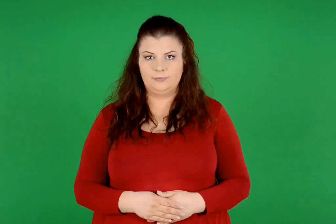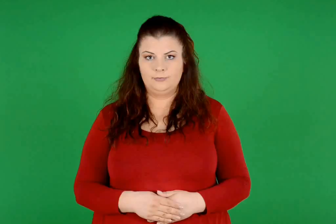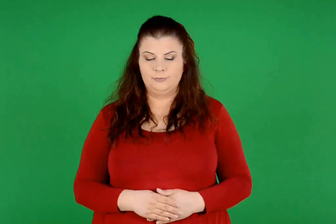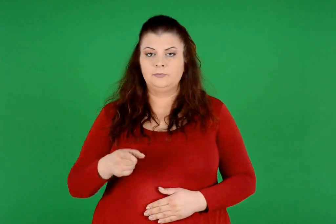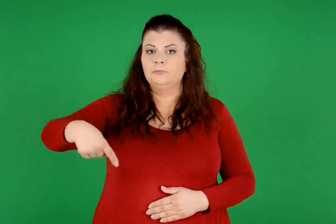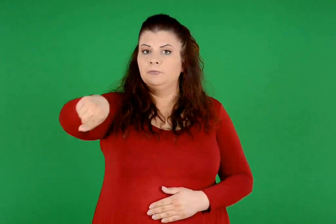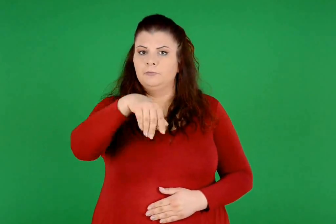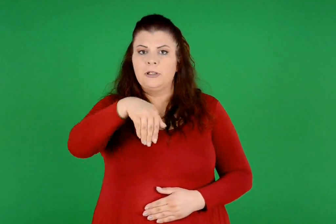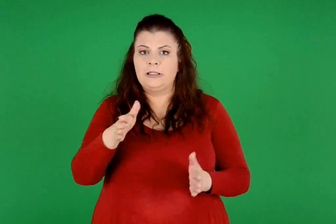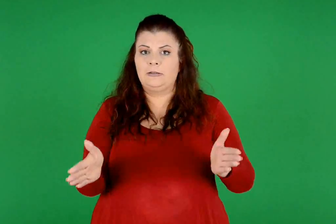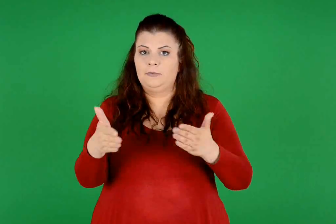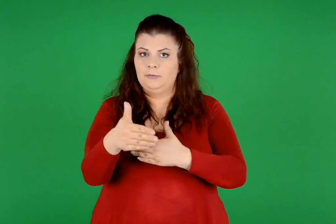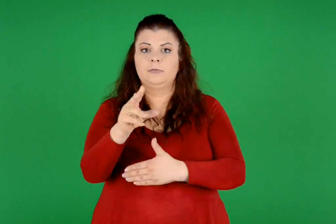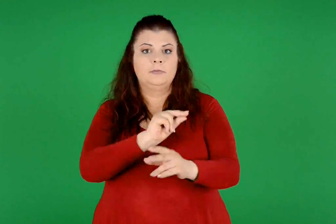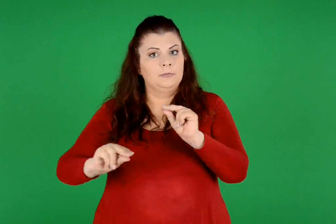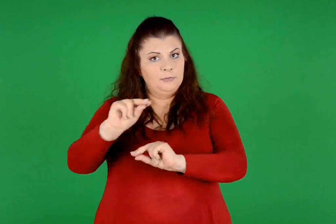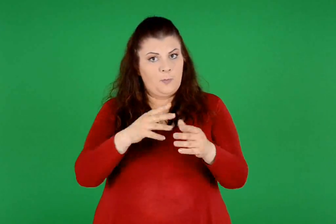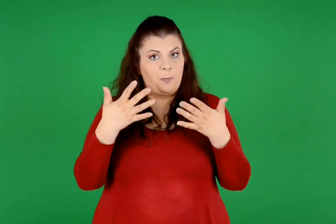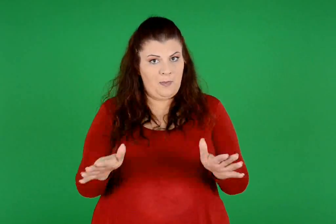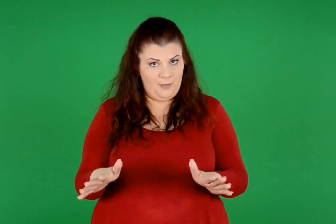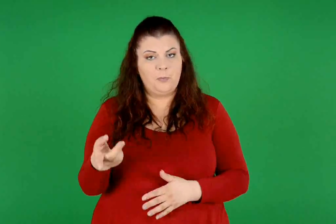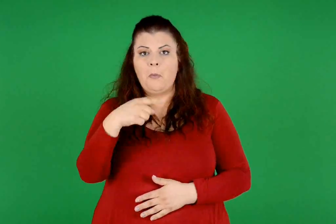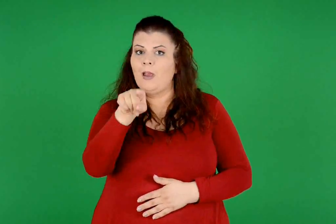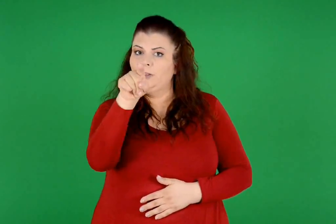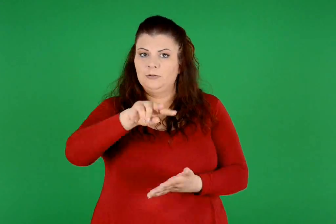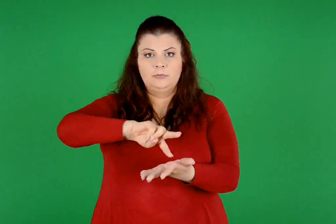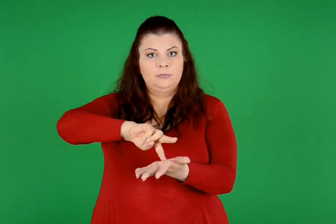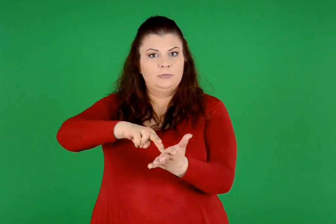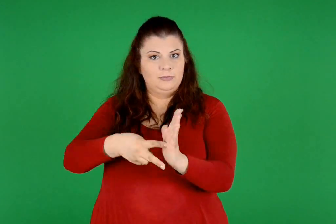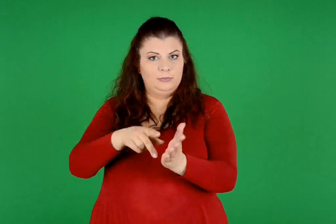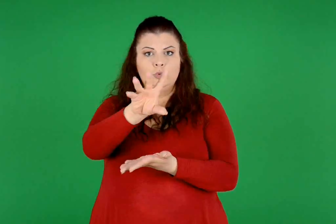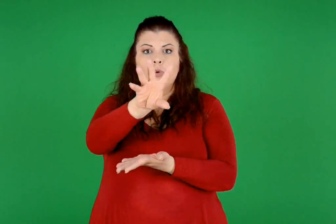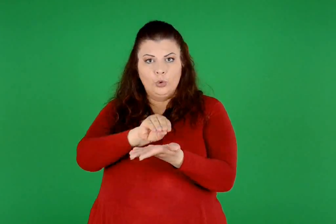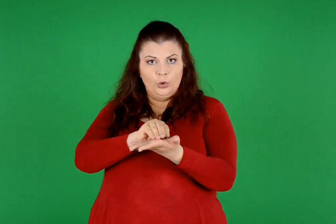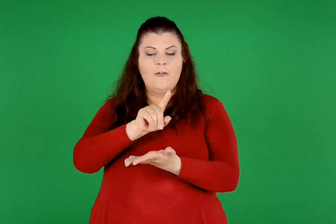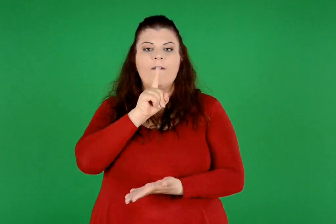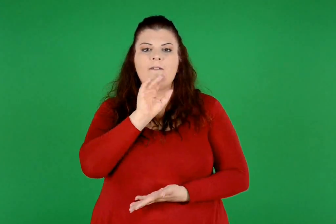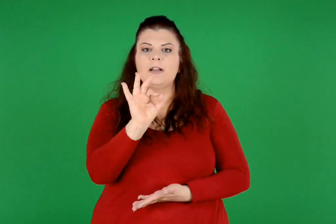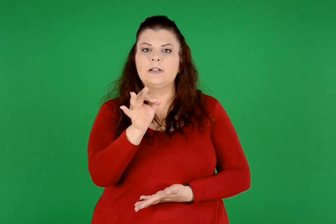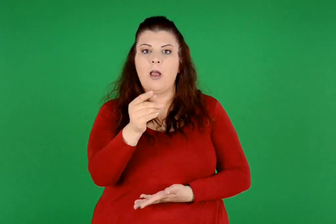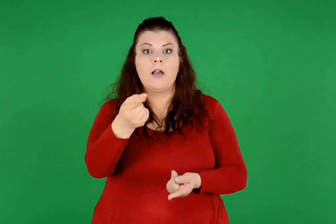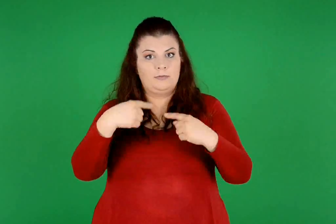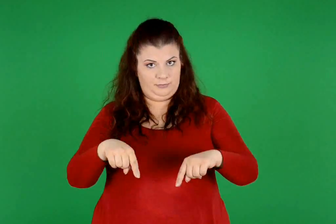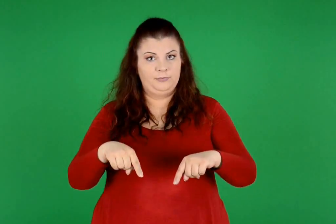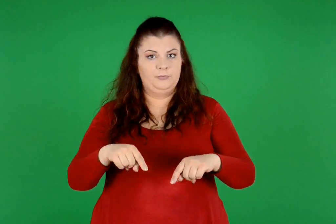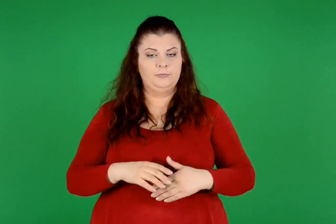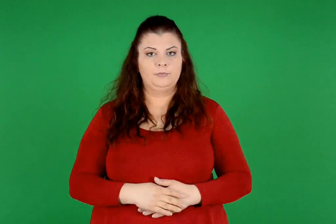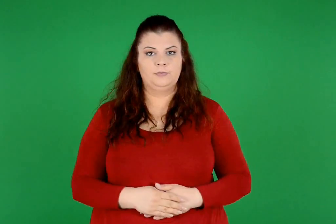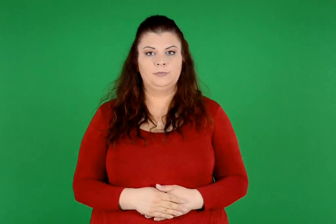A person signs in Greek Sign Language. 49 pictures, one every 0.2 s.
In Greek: αφού συζητήσετε για αυτά στην τάξη , φτιάξε δίπλα με τον διαβήτη σου το ίδιο σήμα
